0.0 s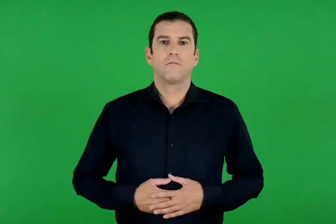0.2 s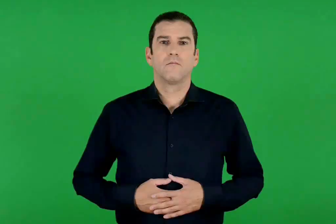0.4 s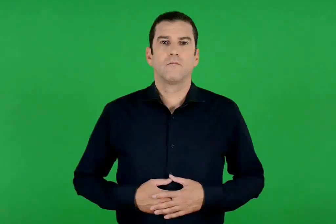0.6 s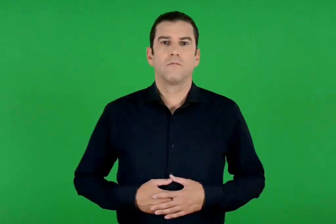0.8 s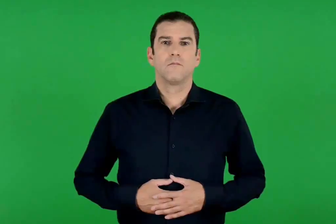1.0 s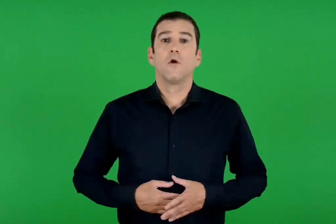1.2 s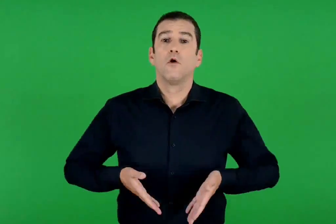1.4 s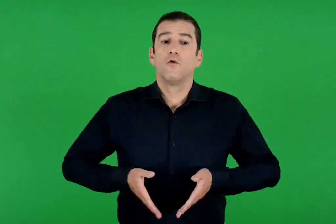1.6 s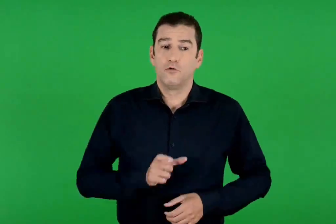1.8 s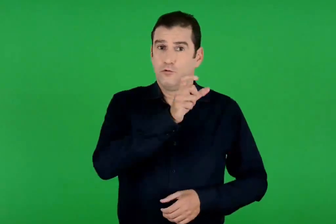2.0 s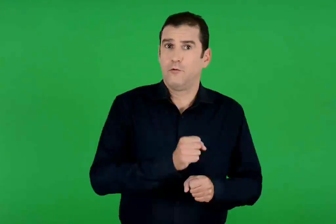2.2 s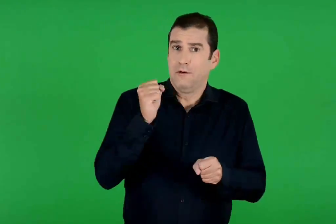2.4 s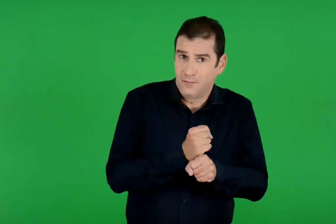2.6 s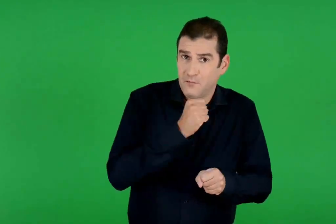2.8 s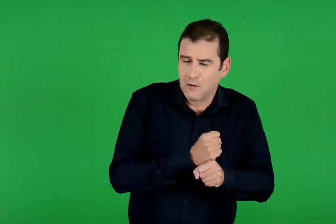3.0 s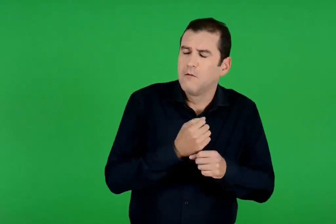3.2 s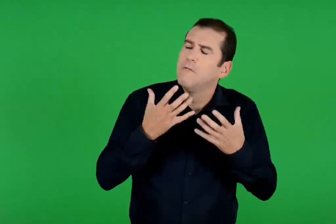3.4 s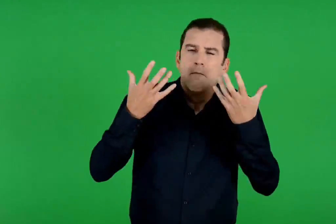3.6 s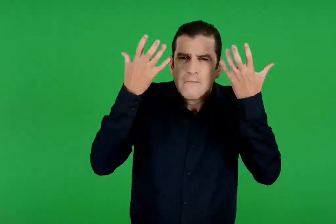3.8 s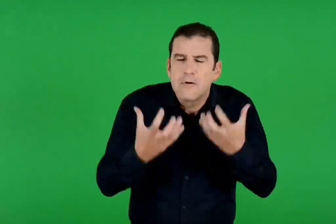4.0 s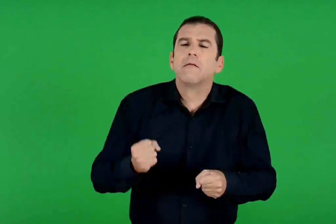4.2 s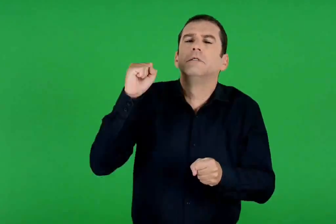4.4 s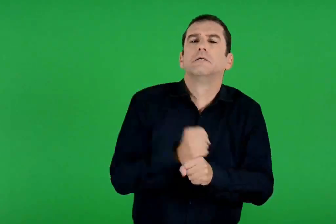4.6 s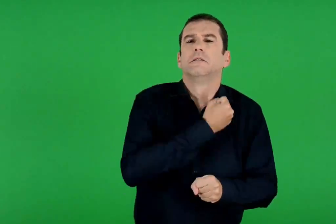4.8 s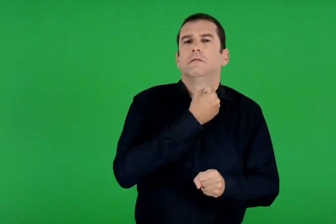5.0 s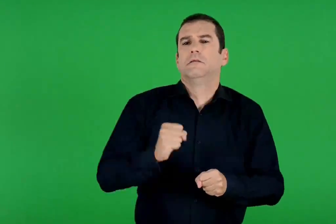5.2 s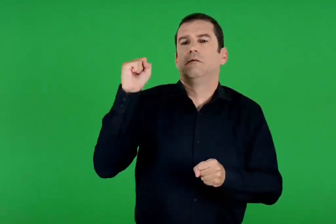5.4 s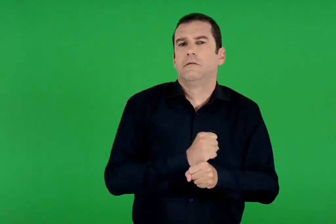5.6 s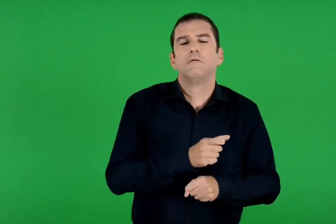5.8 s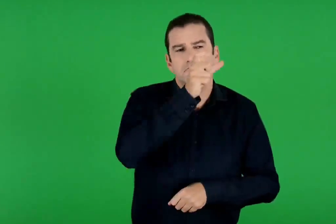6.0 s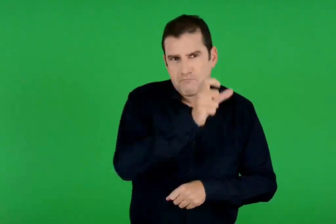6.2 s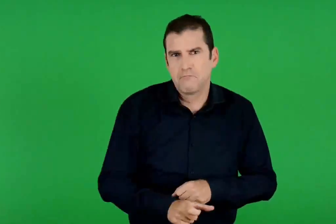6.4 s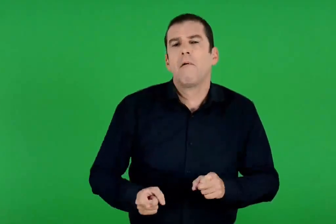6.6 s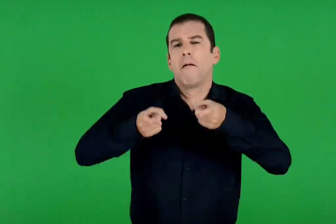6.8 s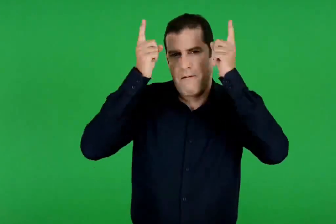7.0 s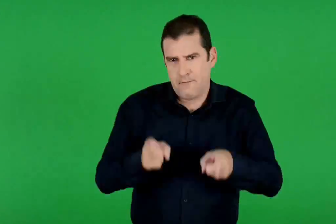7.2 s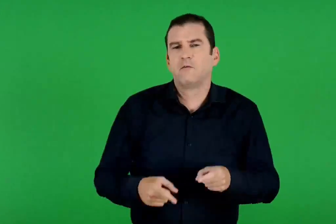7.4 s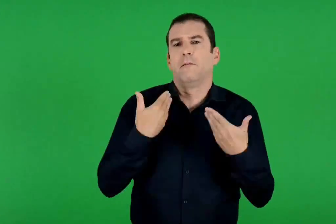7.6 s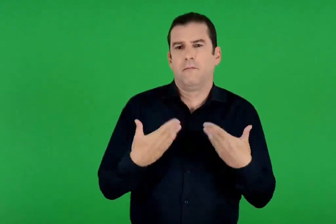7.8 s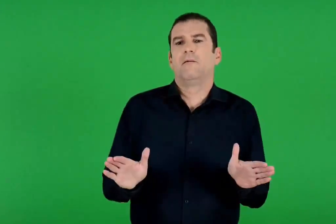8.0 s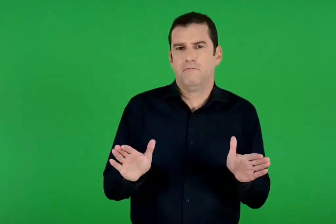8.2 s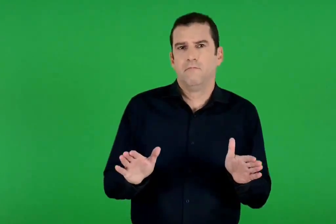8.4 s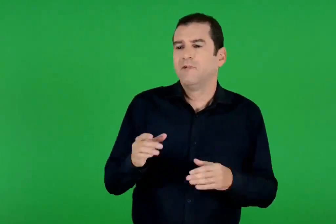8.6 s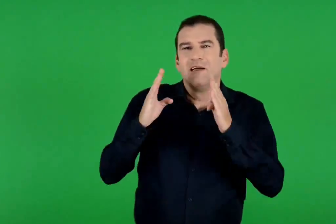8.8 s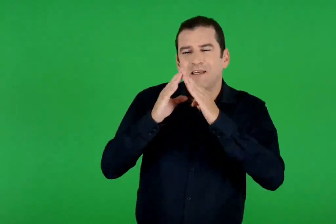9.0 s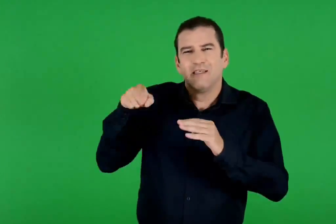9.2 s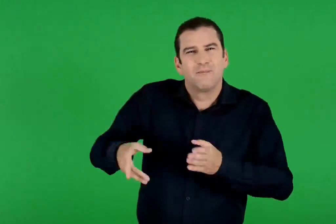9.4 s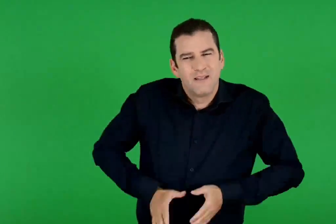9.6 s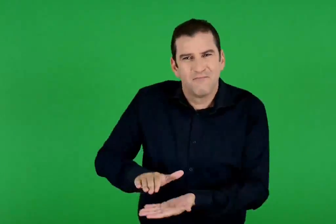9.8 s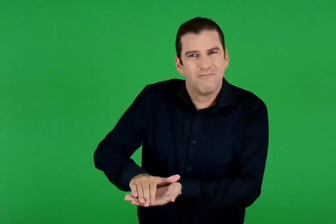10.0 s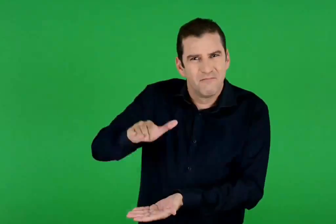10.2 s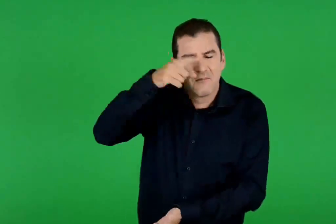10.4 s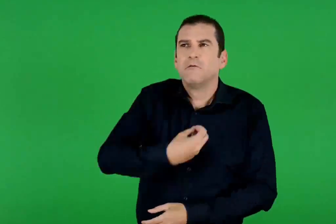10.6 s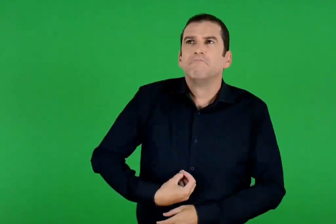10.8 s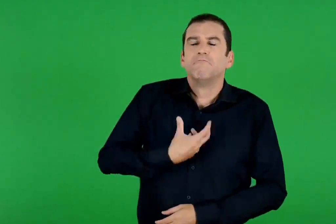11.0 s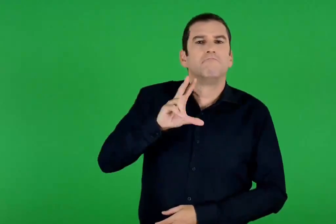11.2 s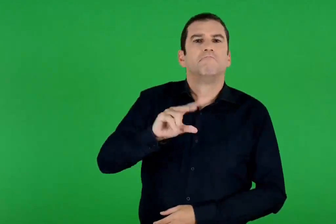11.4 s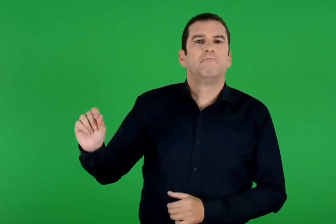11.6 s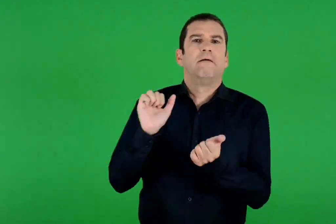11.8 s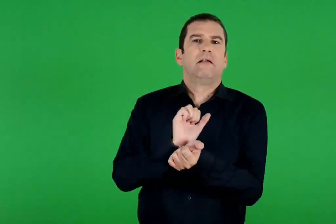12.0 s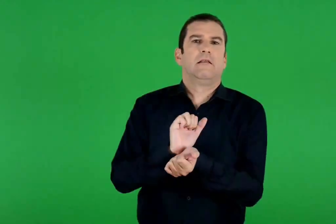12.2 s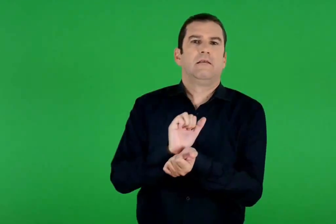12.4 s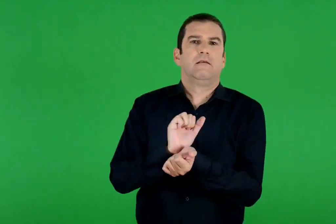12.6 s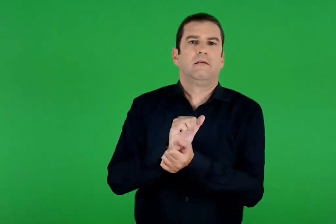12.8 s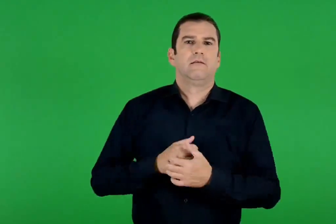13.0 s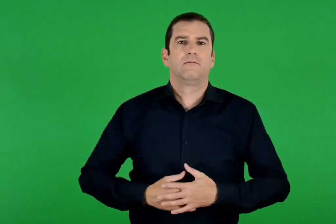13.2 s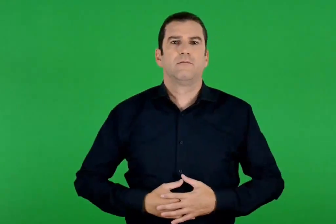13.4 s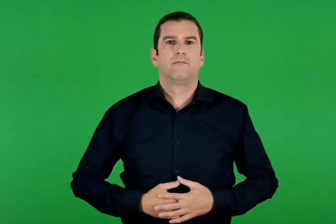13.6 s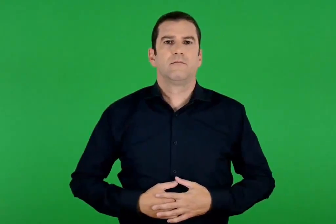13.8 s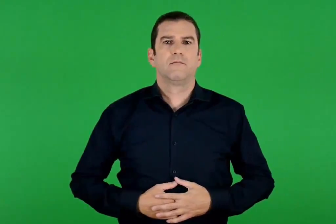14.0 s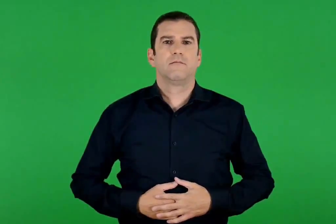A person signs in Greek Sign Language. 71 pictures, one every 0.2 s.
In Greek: η επιμονή του γιου ήταν απελπιστική. είχε πάρει την απόφασή του. το πατρικό του σπίτι έμοιαζε με φυλακή
